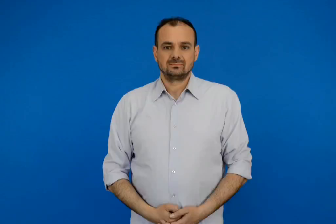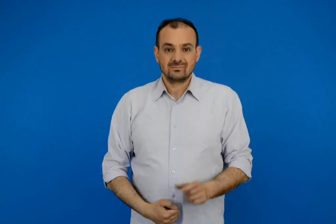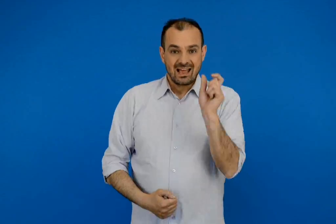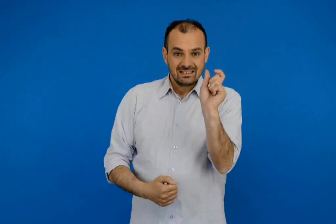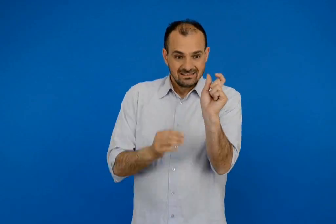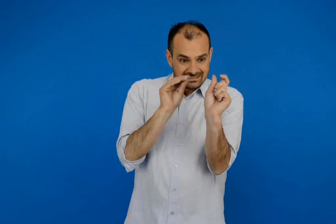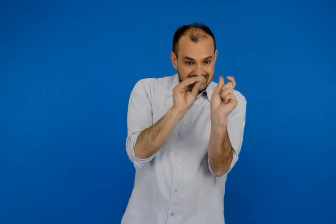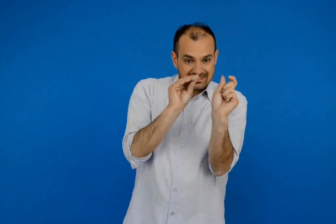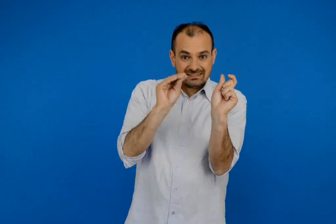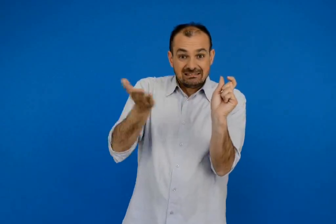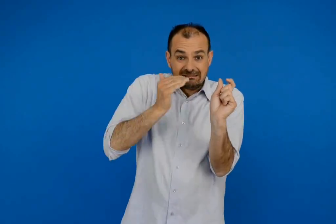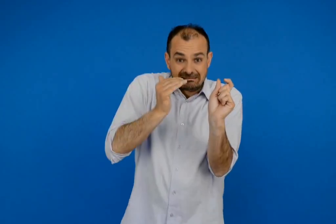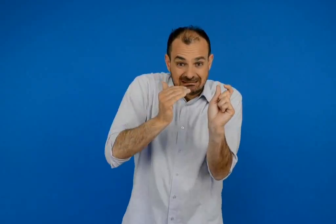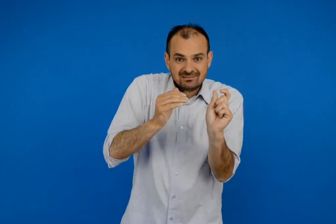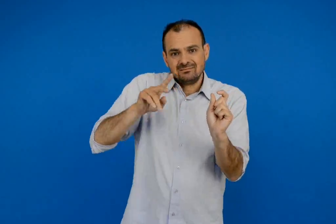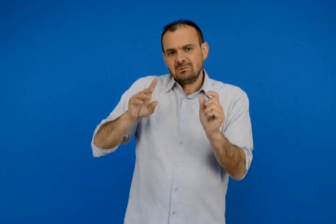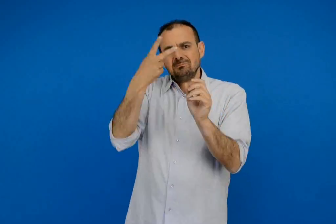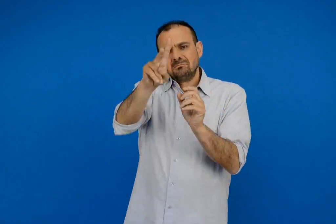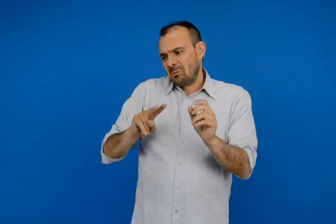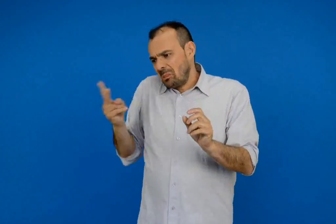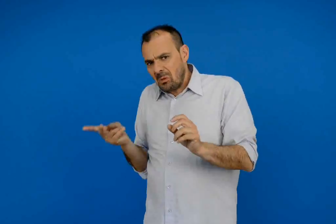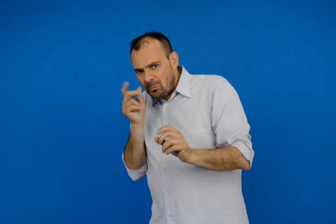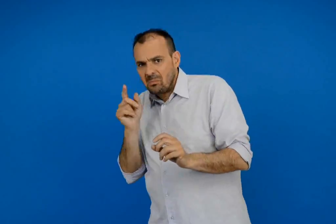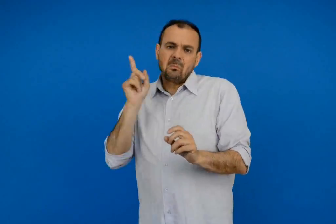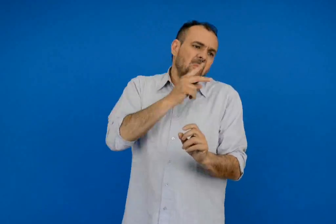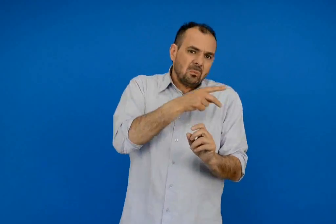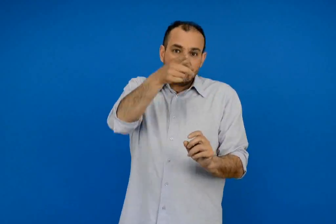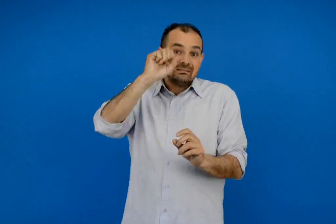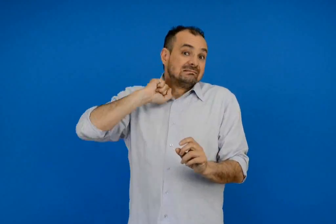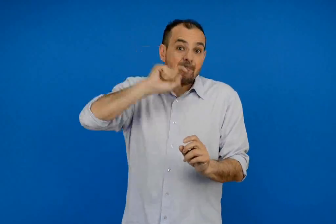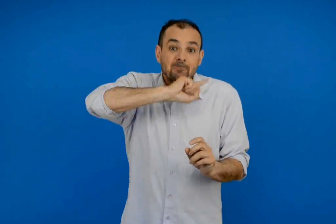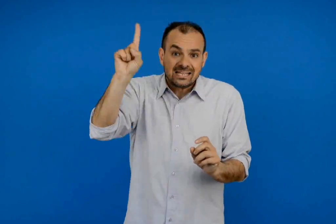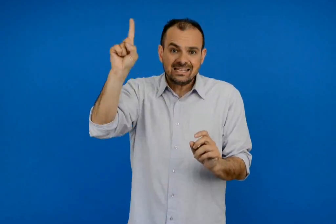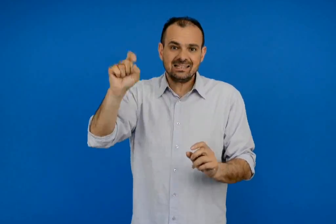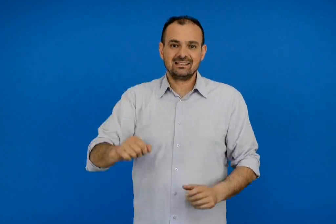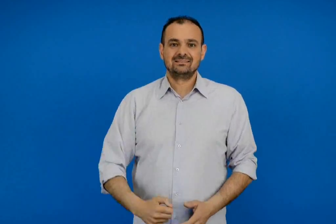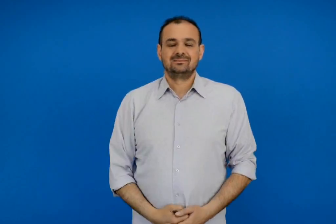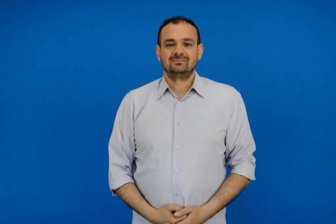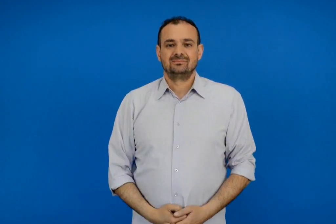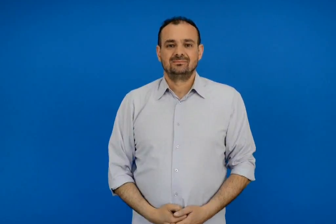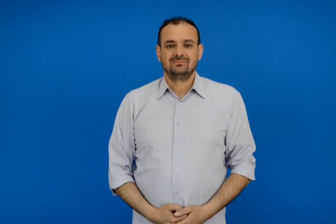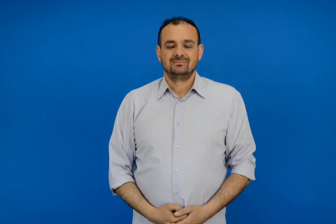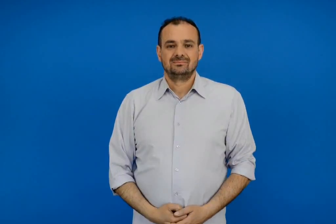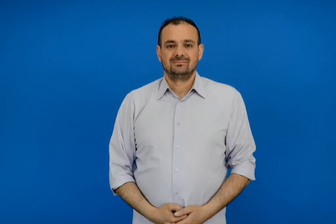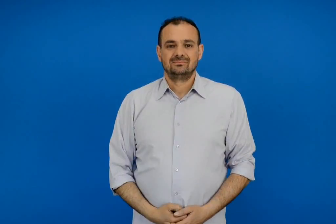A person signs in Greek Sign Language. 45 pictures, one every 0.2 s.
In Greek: θα προλάβεις να συμπληρώσεις τις παρακάτω λέξεις προτού σε κρεμάσει ο διπλανός σου ή η διπλανή σου ;
